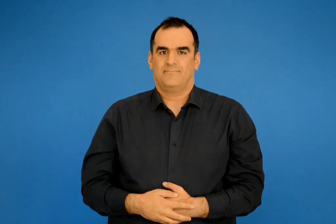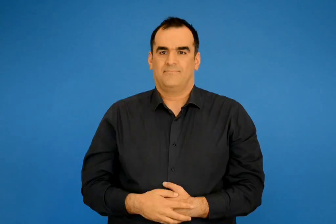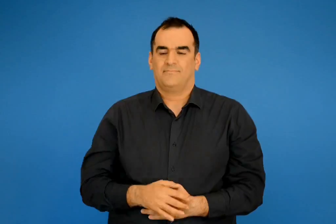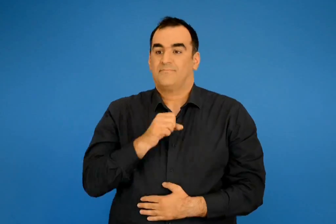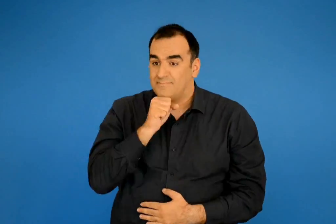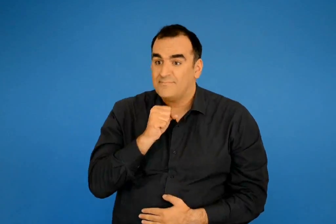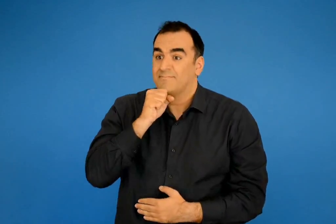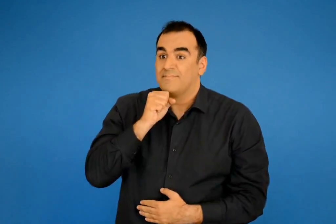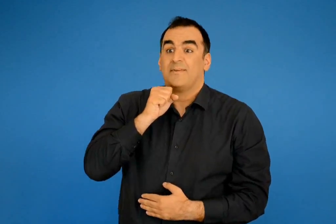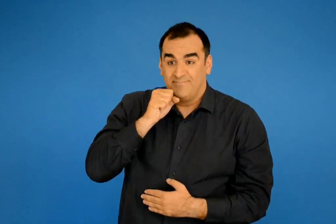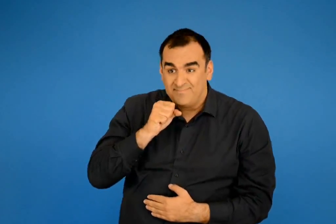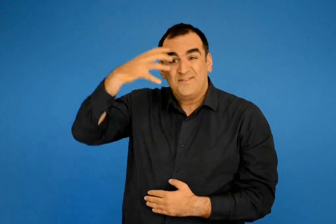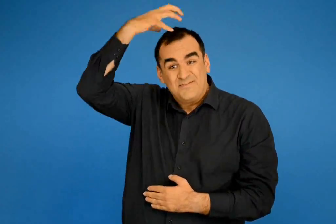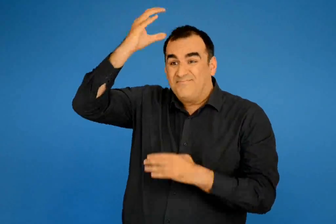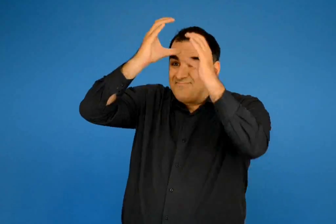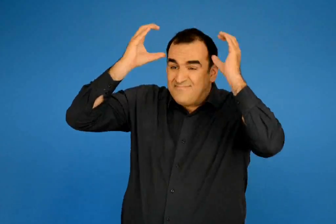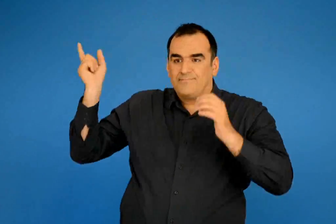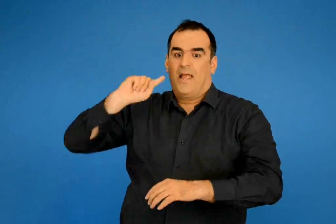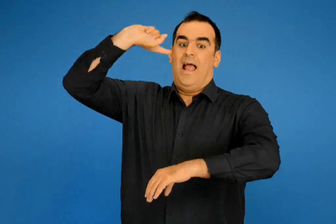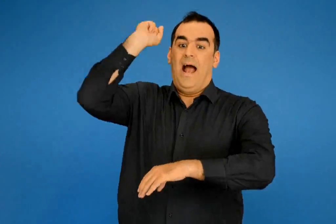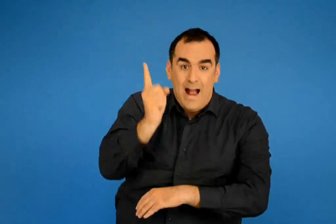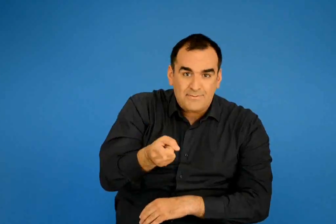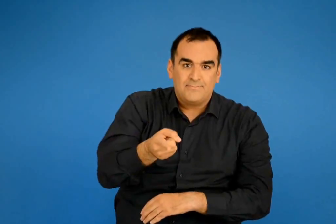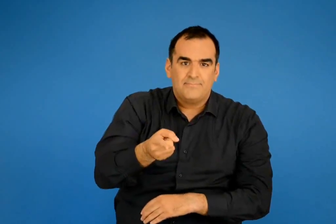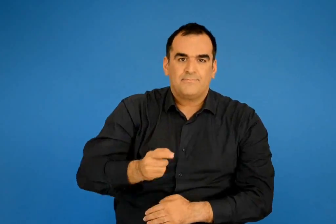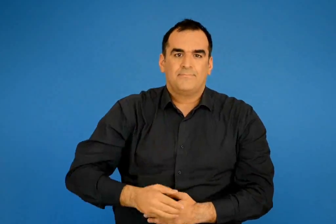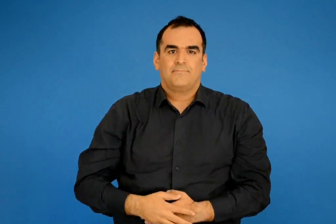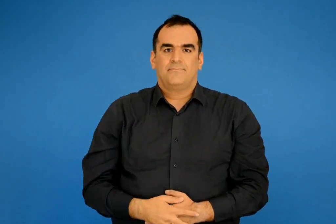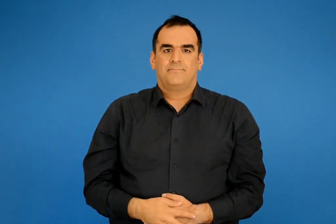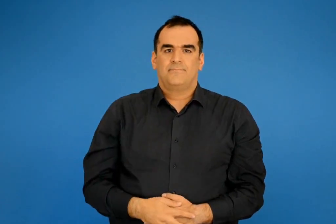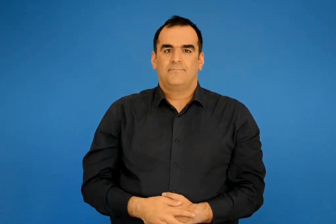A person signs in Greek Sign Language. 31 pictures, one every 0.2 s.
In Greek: χατζηαβατης κατά διαταγή του πασά
